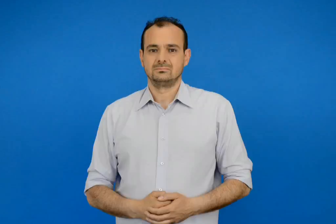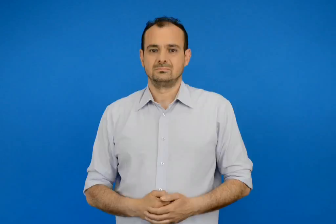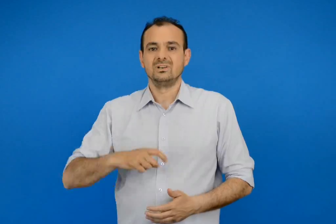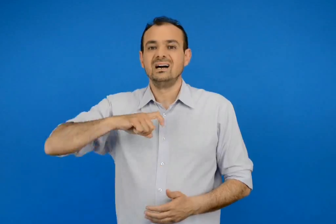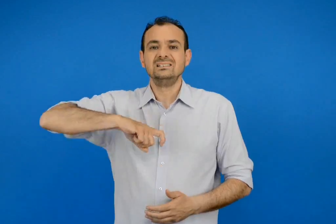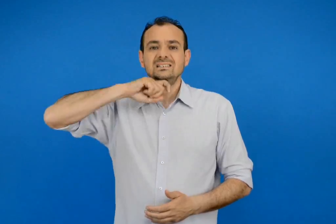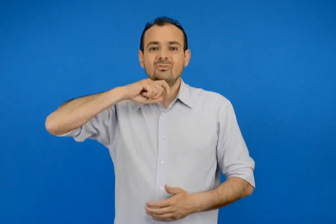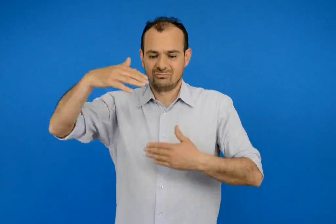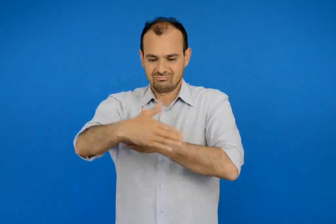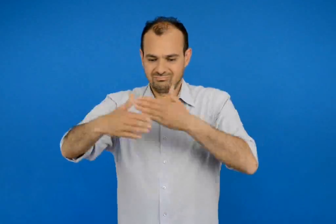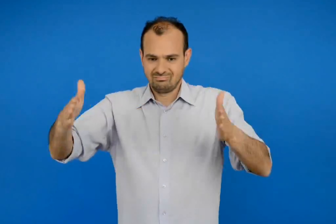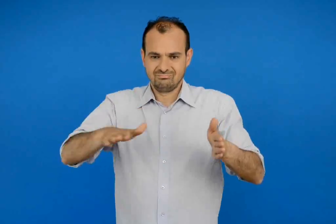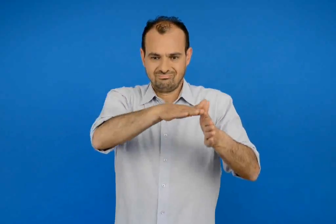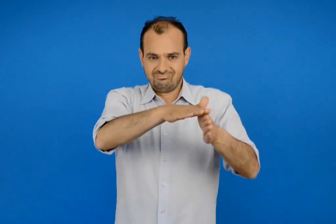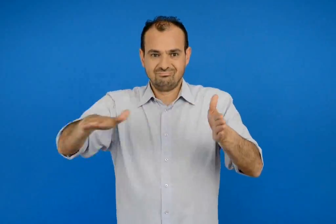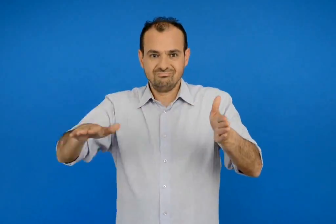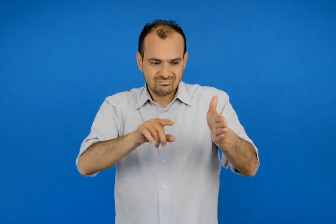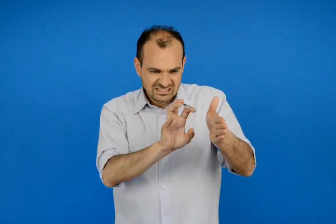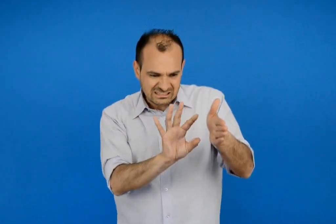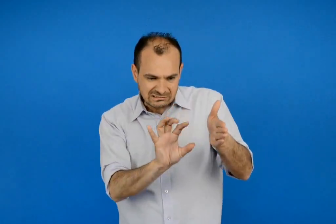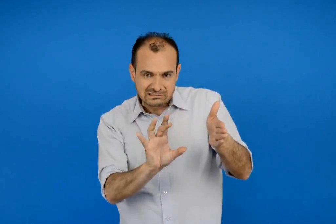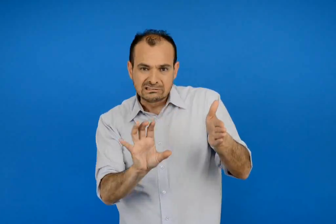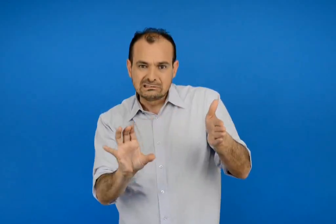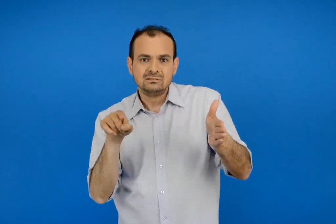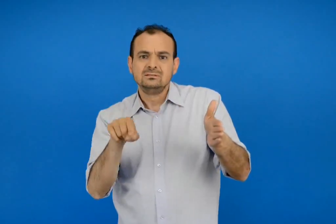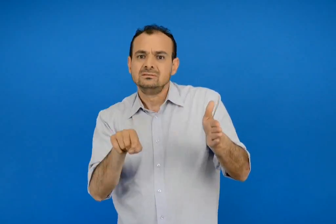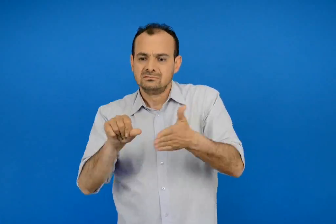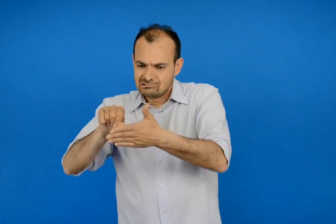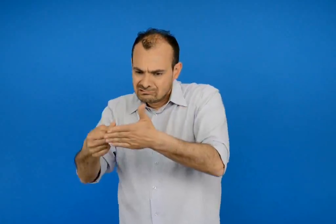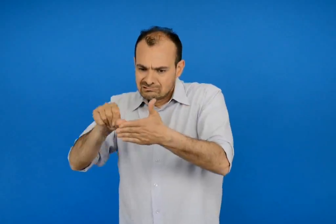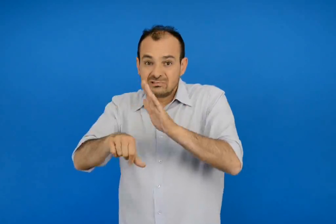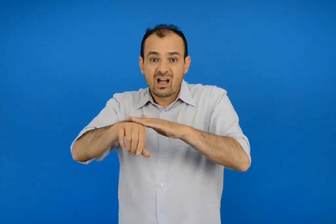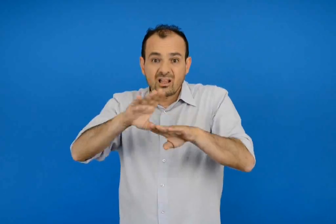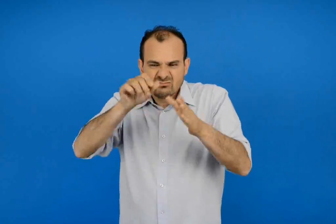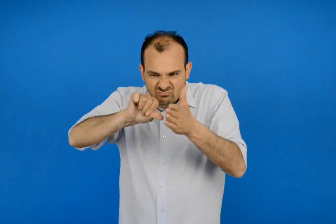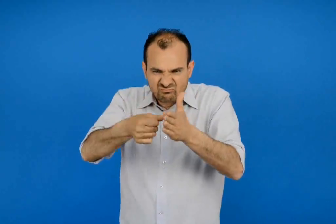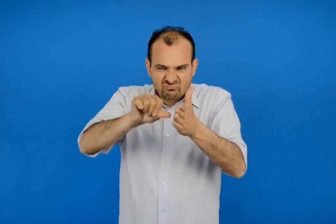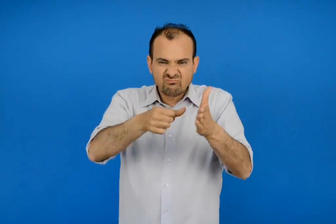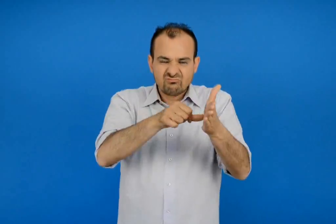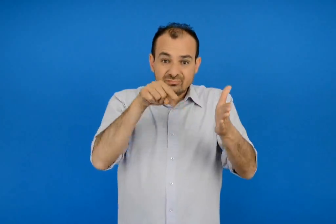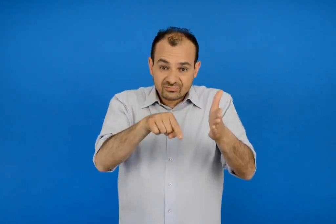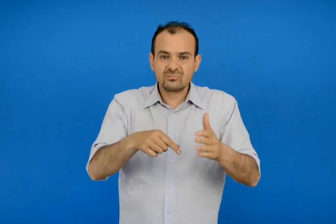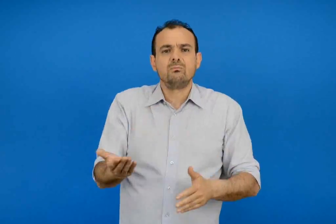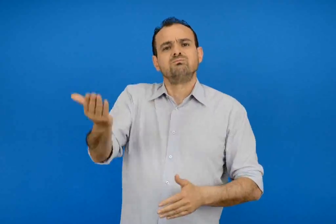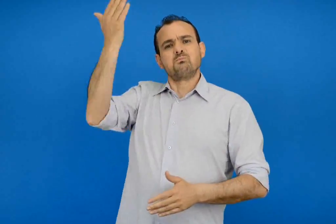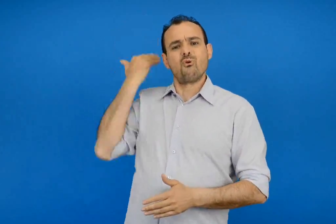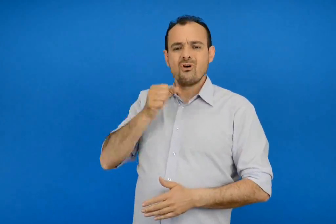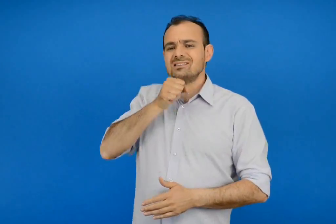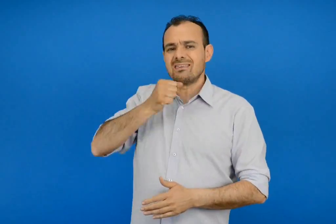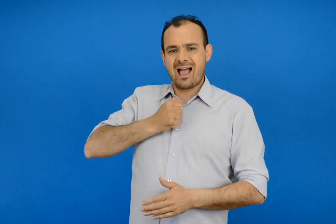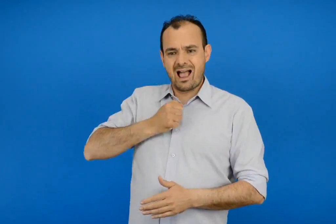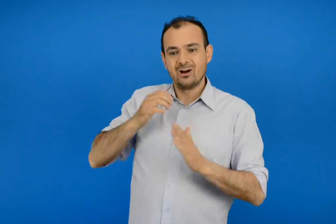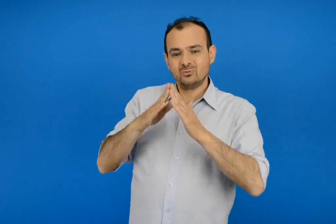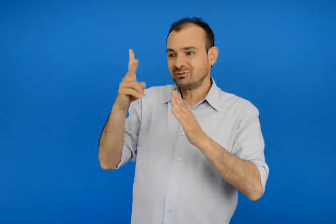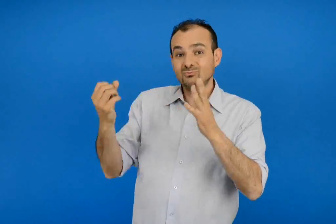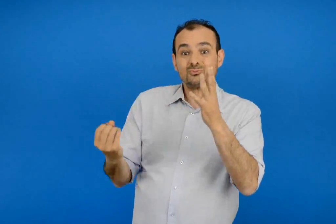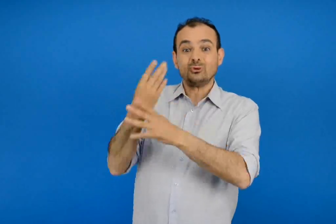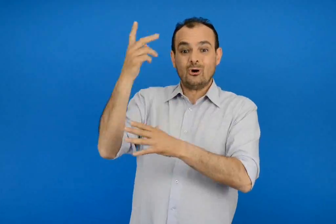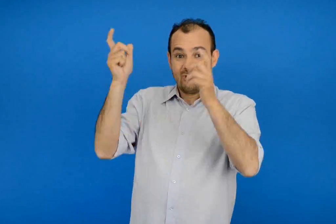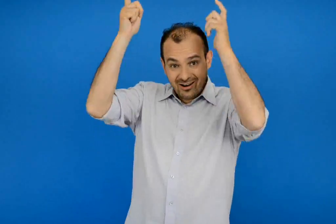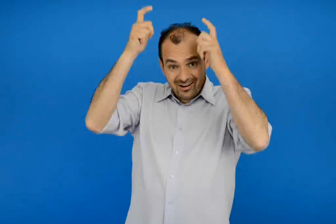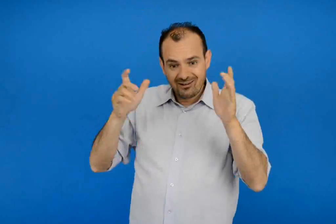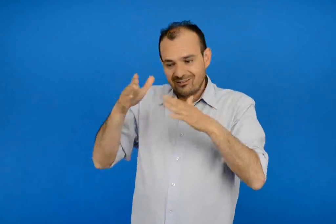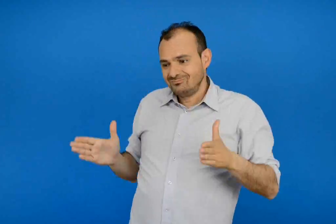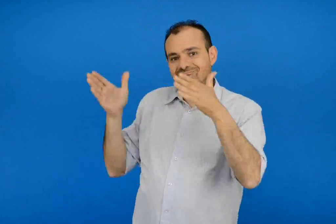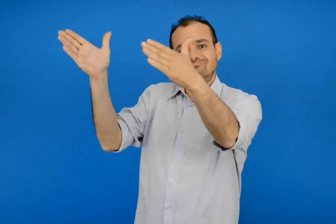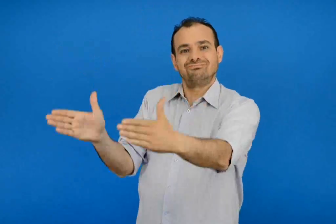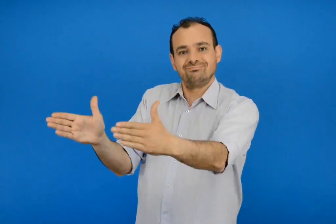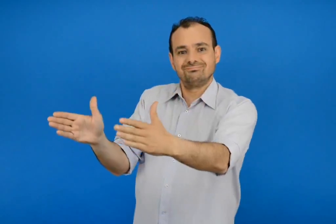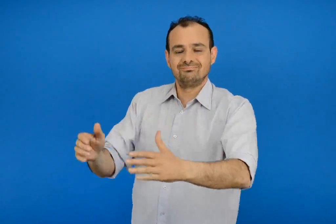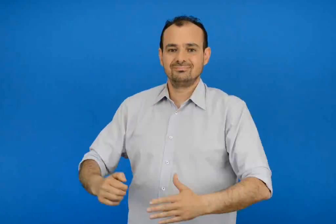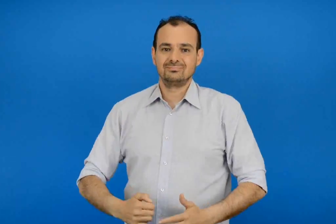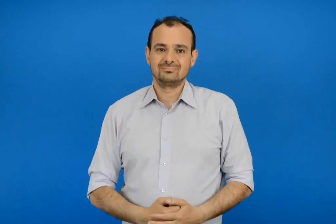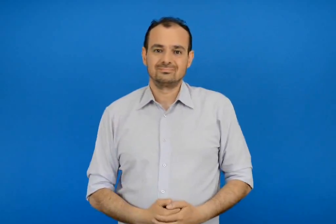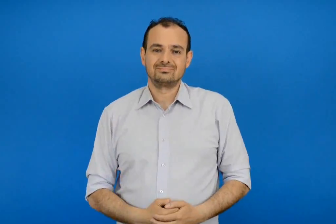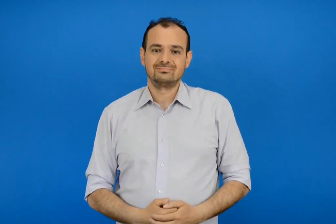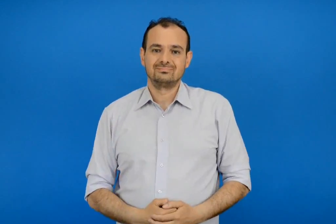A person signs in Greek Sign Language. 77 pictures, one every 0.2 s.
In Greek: η ξύλινη αυτή κασέλα είναι σκαλισμένη στο χέρι η προγιαγιά την έφερε στο καινούριο της σπίτι όταν παντρεύτηκε
